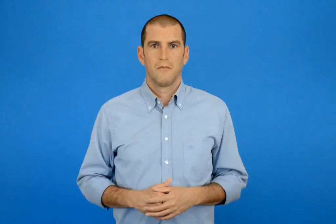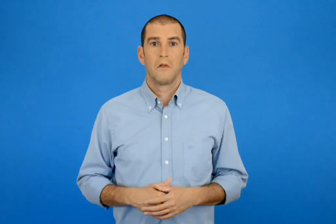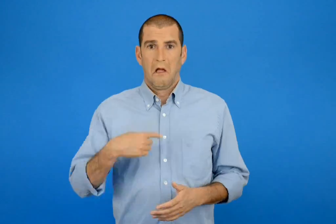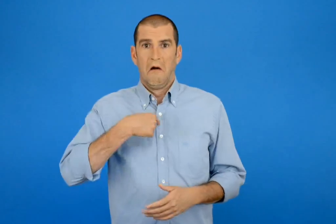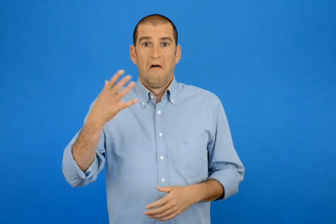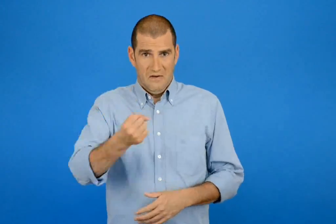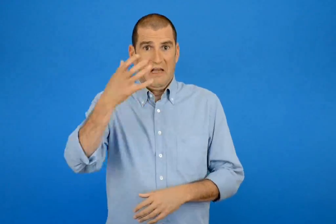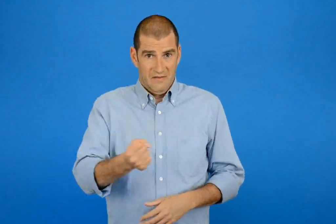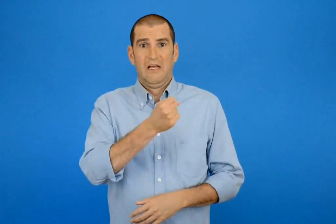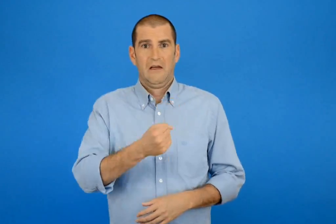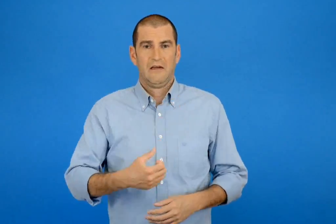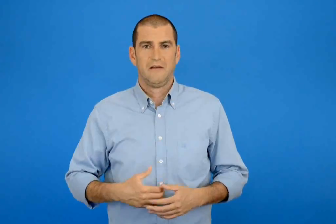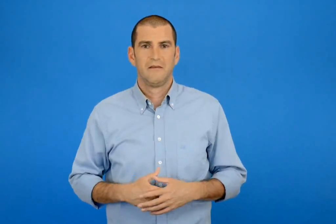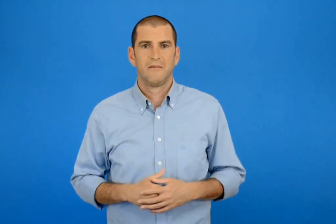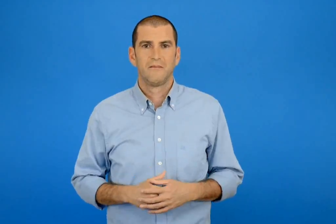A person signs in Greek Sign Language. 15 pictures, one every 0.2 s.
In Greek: το βρήκα
